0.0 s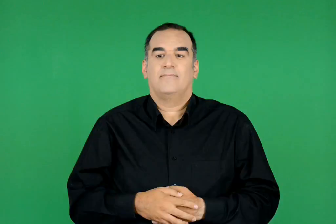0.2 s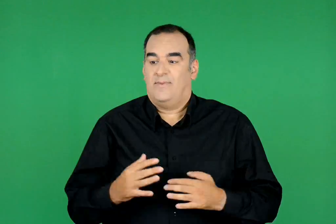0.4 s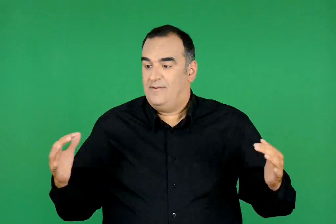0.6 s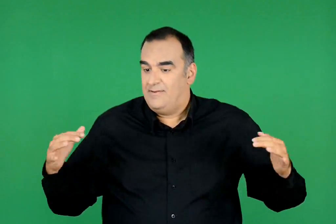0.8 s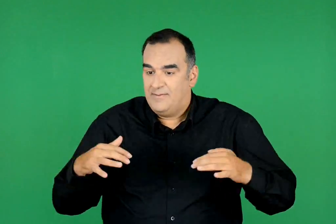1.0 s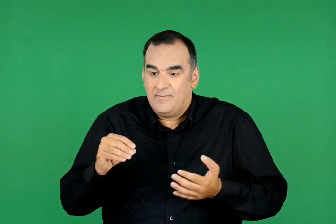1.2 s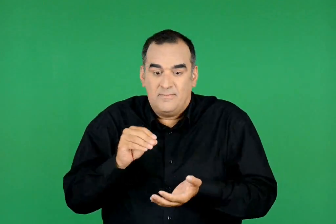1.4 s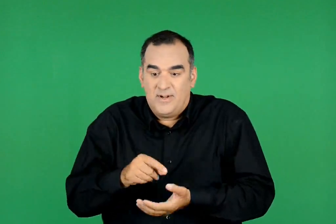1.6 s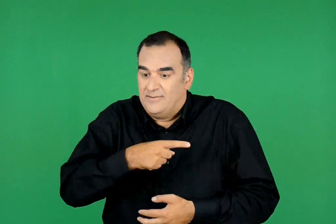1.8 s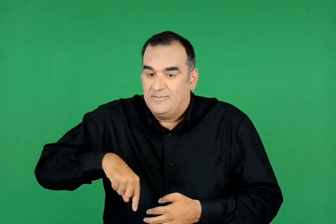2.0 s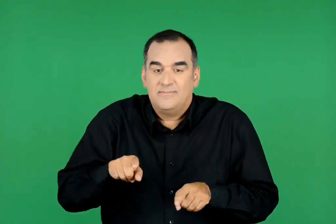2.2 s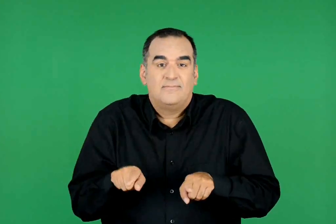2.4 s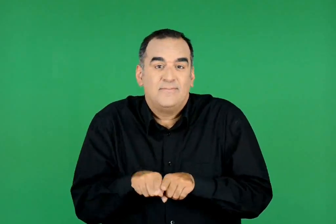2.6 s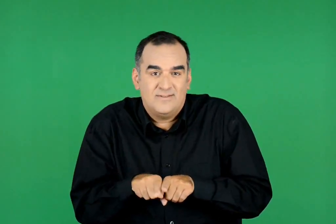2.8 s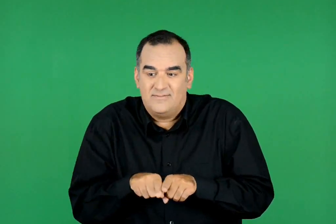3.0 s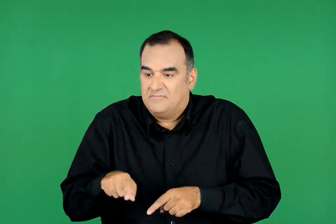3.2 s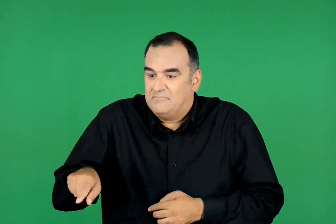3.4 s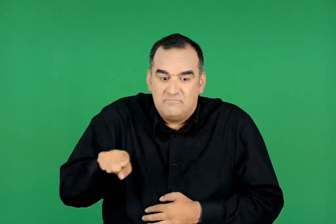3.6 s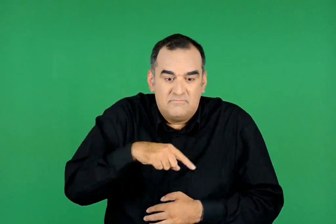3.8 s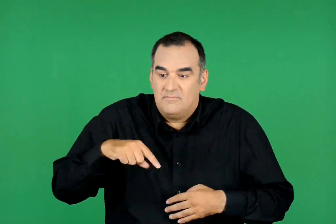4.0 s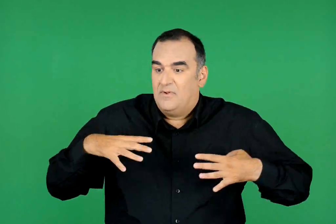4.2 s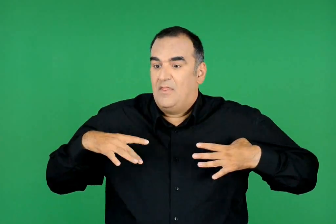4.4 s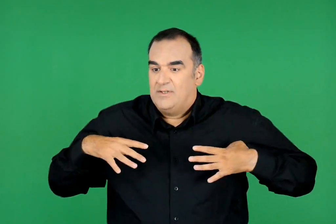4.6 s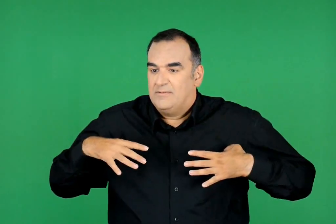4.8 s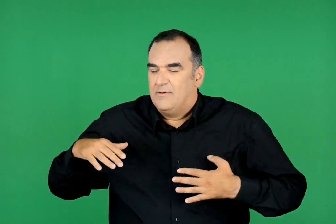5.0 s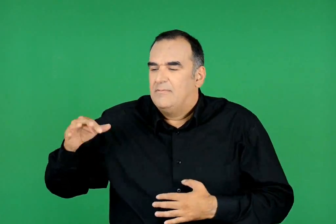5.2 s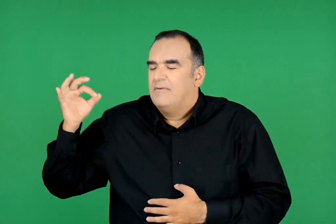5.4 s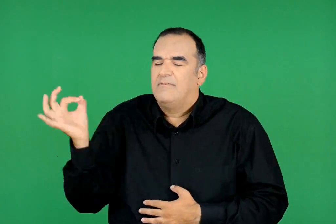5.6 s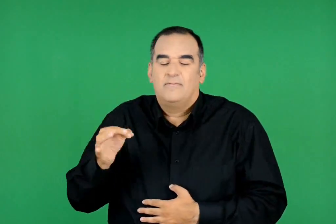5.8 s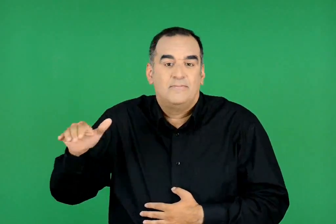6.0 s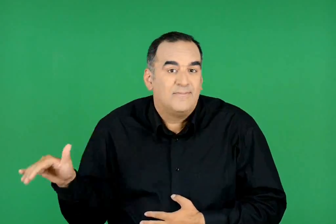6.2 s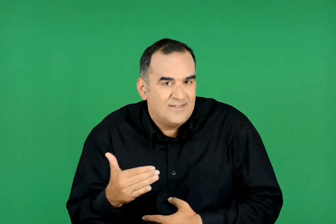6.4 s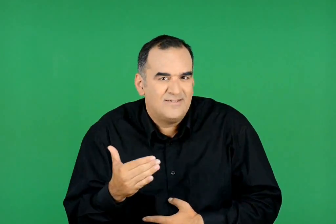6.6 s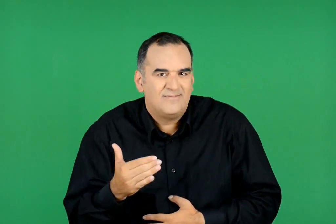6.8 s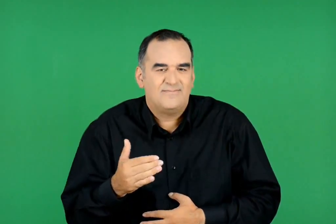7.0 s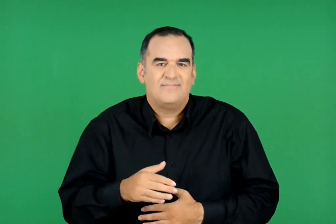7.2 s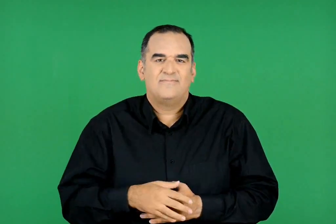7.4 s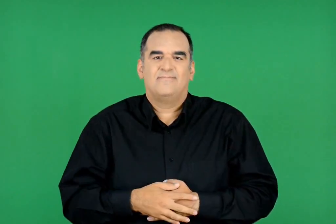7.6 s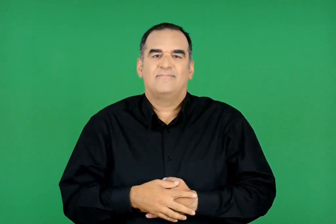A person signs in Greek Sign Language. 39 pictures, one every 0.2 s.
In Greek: πάλι μαζί , λοιπόν περάσατε όμορφα στις διακοπές σας ;
